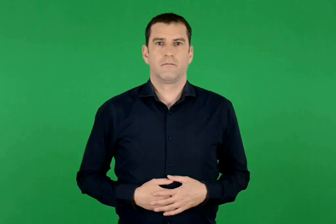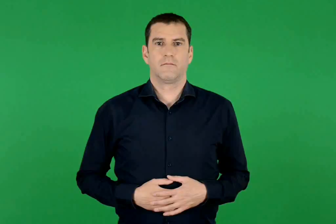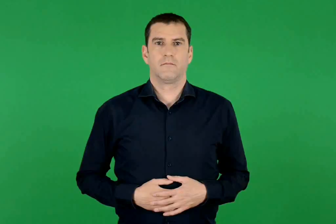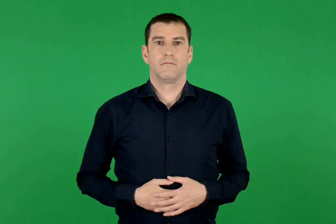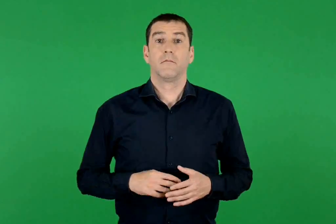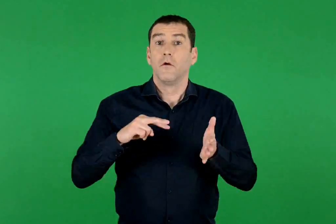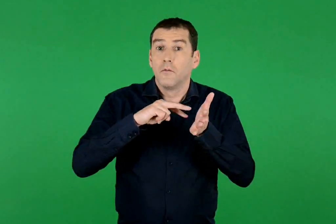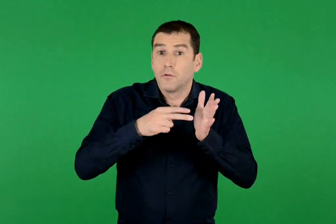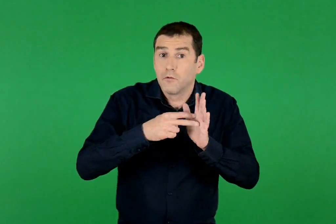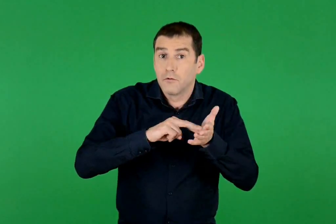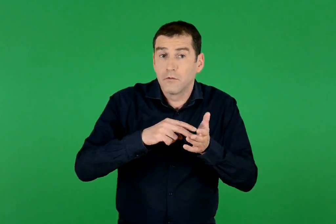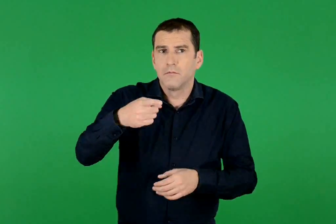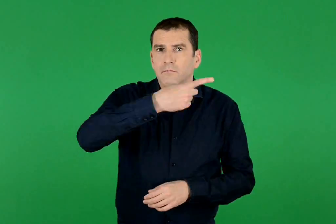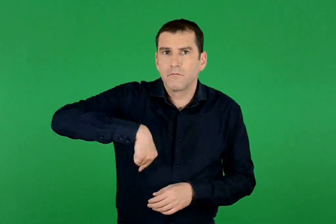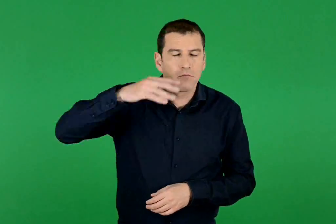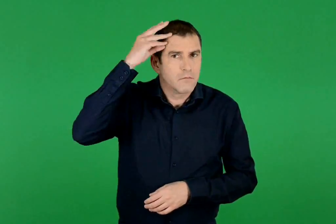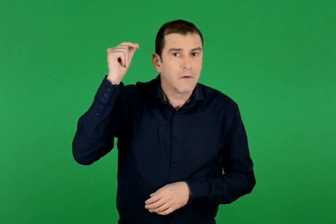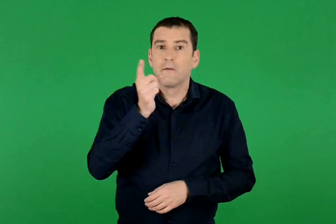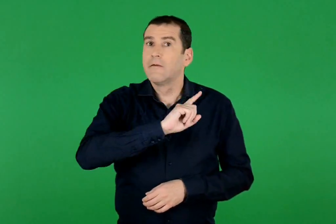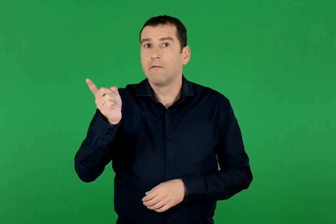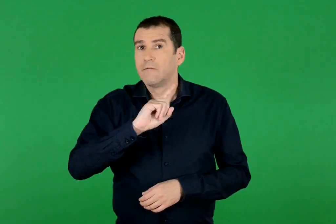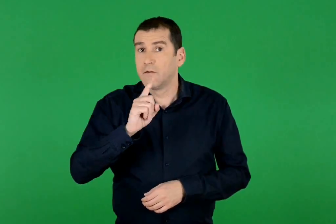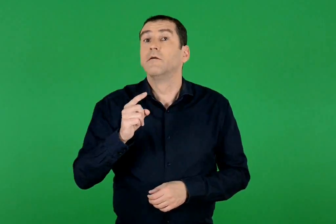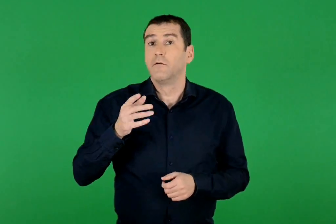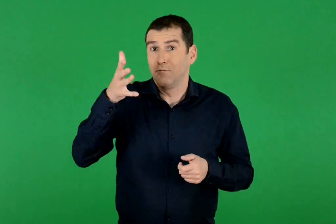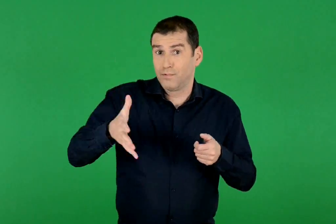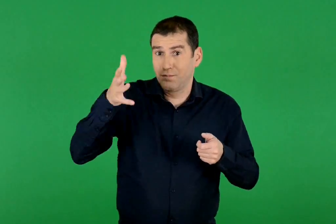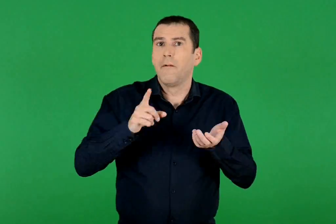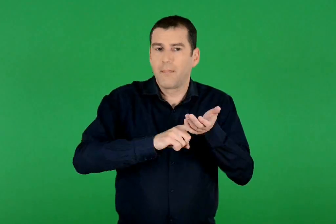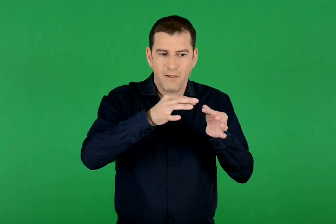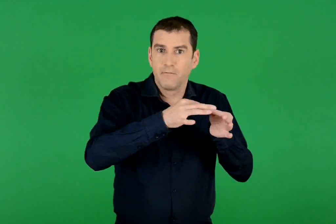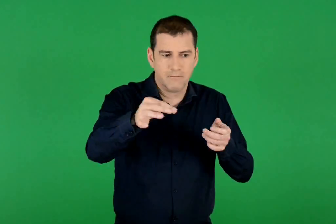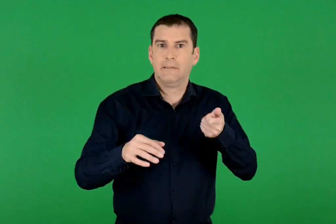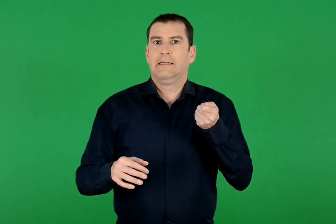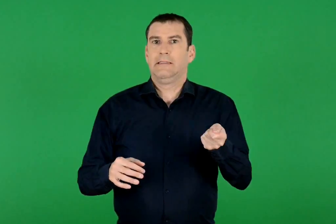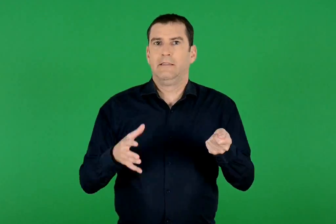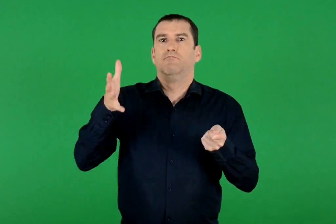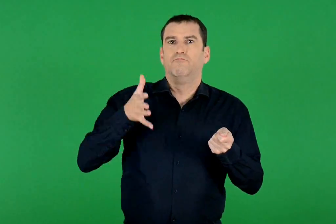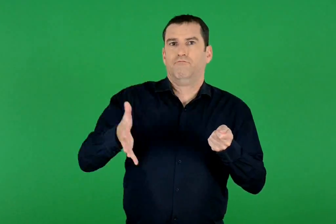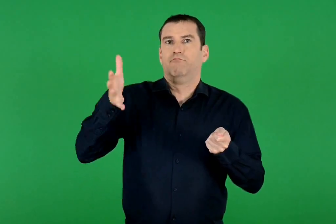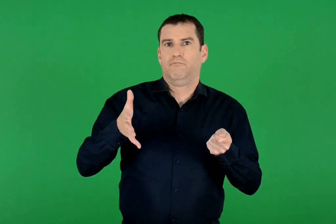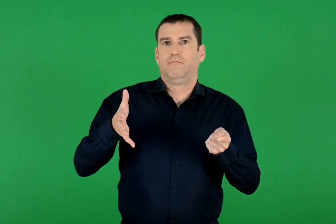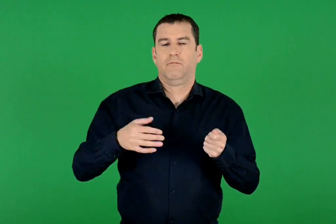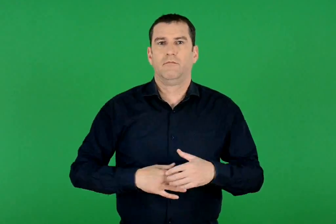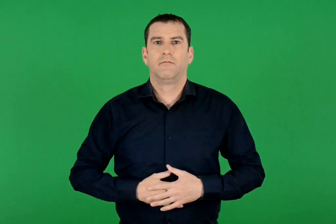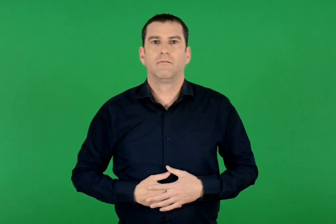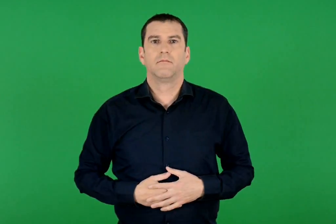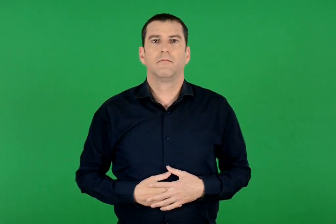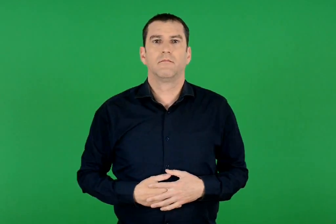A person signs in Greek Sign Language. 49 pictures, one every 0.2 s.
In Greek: προσοχή δεν ξεχνάμε πως όσο μιλάμε , πρέπει να κρατάμε το νήμα στο χέρι μας
